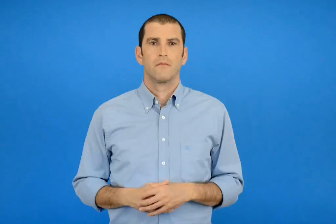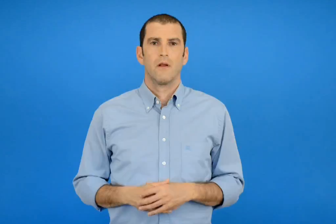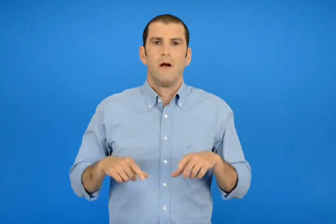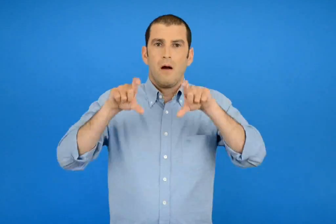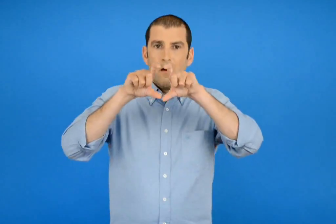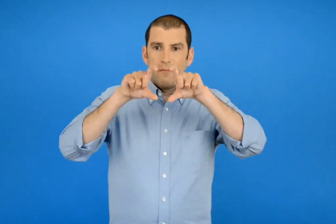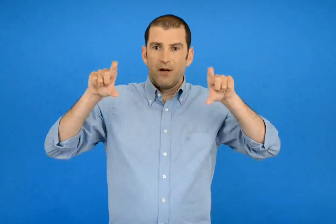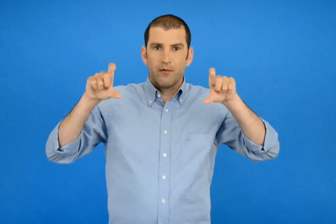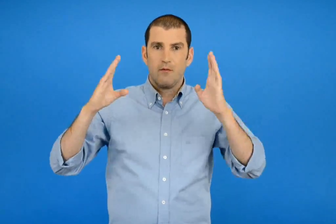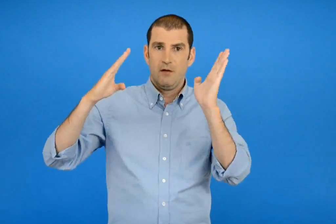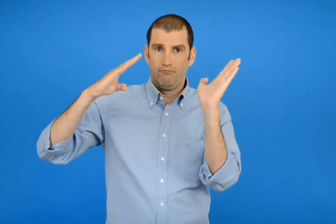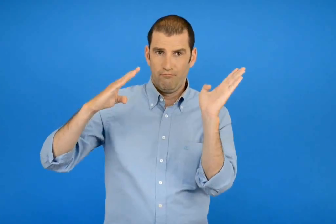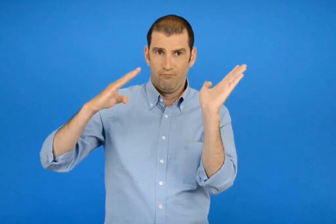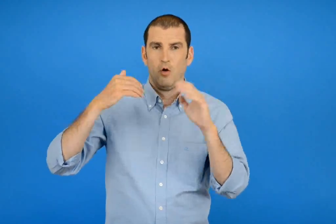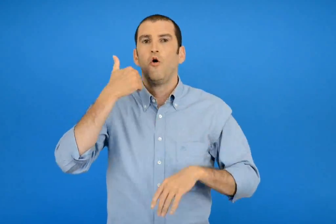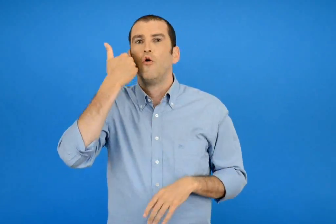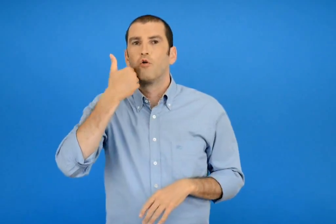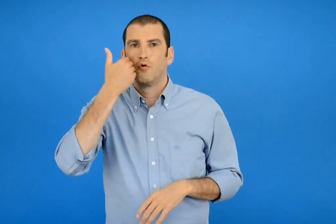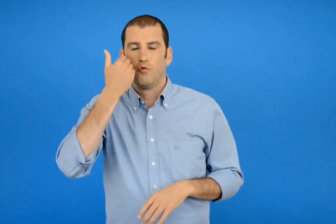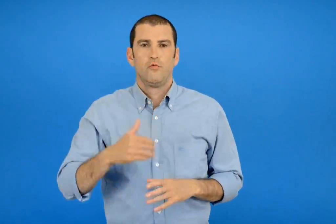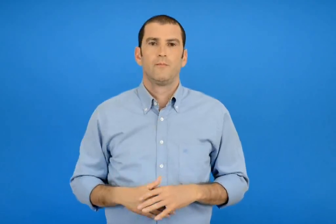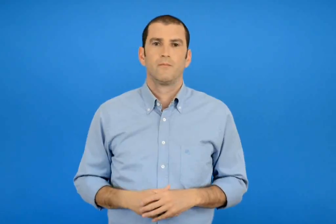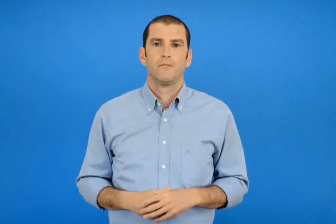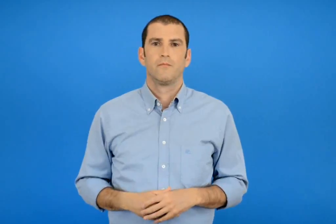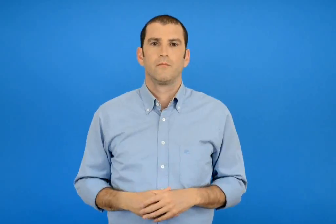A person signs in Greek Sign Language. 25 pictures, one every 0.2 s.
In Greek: τα πλαγιά παραλληλόγραμμα κόκκινα
